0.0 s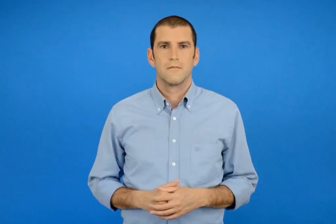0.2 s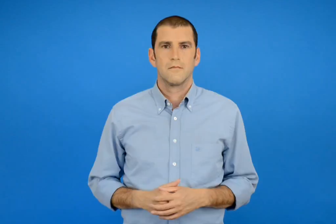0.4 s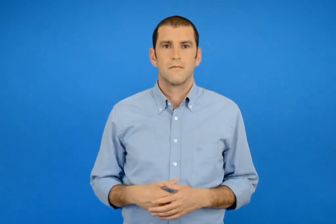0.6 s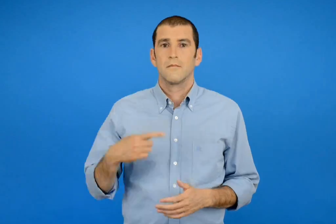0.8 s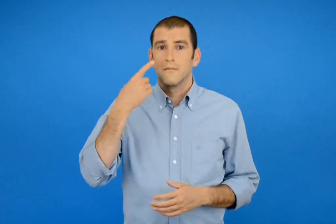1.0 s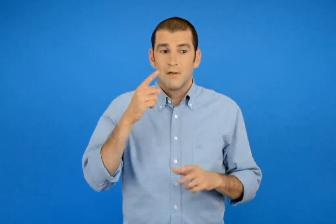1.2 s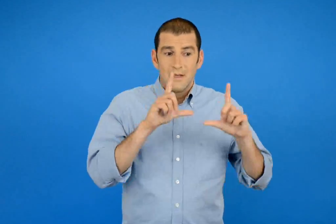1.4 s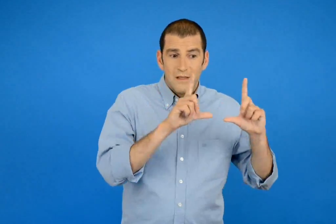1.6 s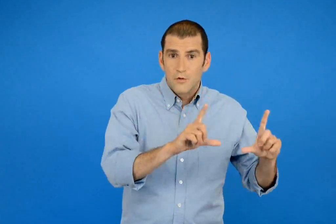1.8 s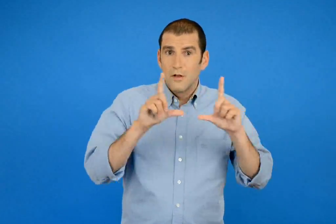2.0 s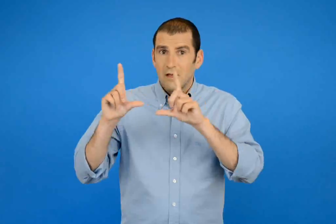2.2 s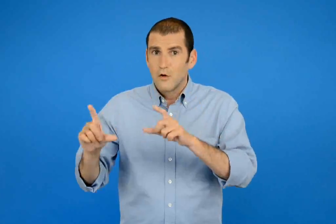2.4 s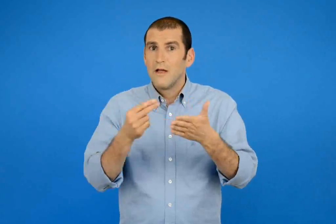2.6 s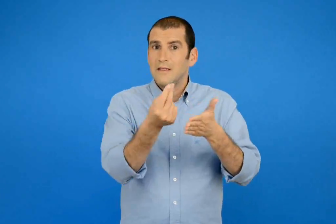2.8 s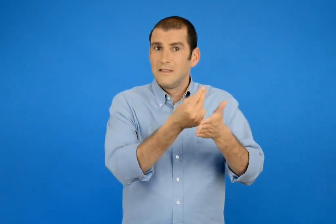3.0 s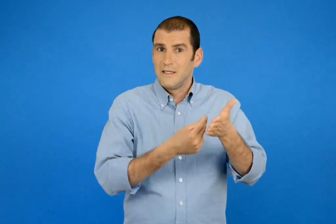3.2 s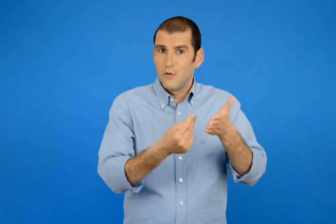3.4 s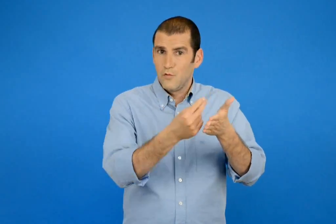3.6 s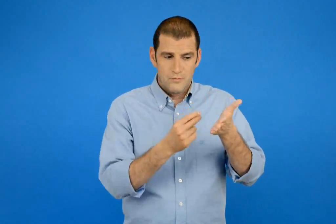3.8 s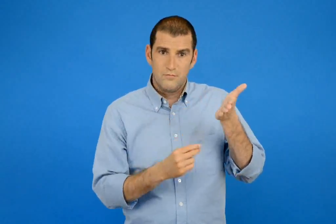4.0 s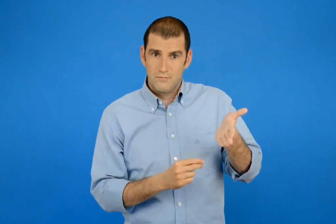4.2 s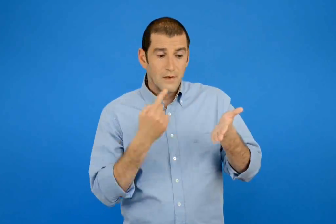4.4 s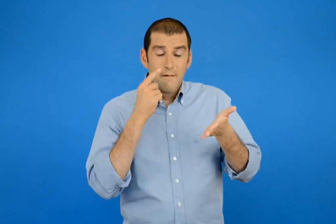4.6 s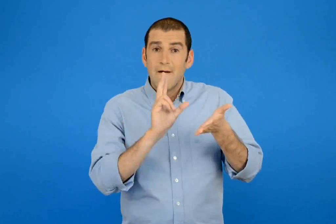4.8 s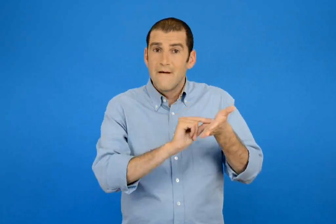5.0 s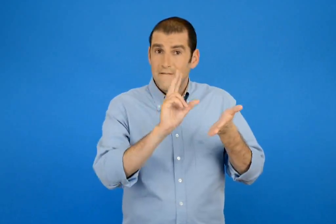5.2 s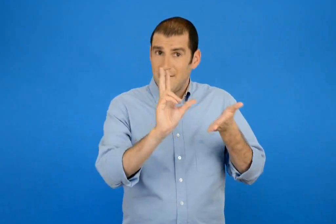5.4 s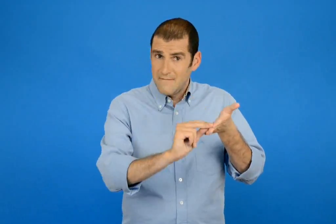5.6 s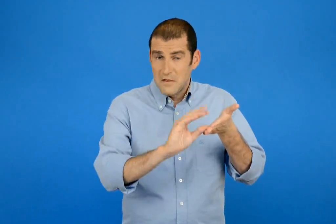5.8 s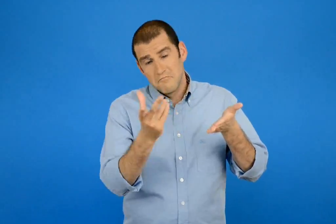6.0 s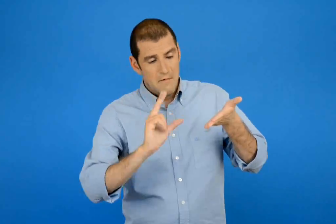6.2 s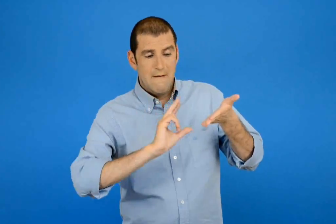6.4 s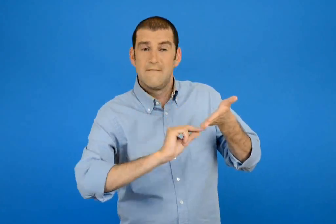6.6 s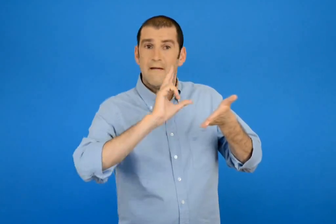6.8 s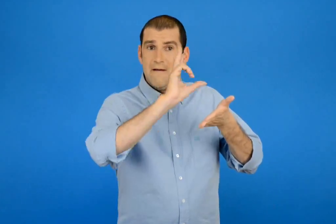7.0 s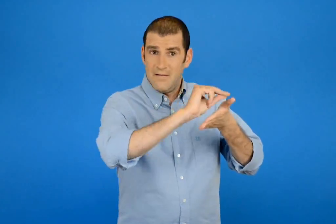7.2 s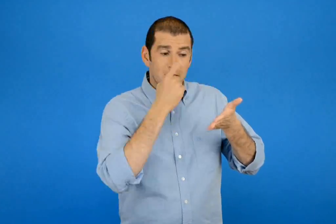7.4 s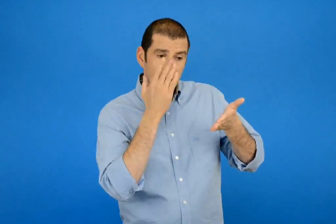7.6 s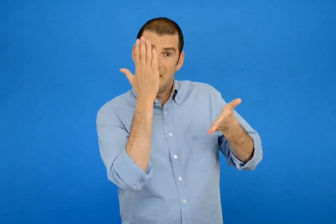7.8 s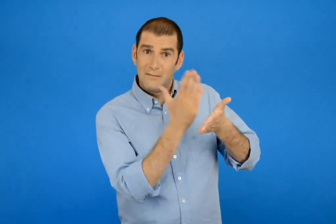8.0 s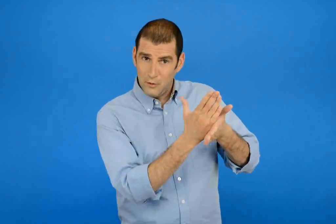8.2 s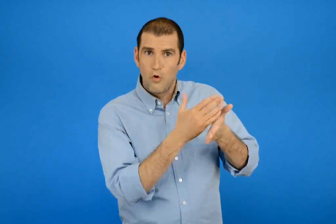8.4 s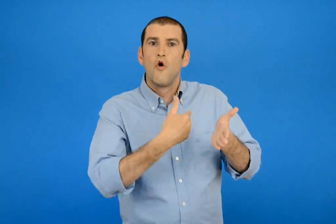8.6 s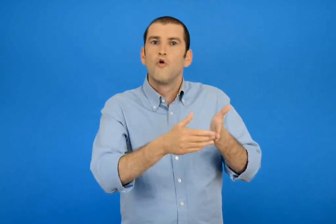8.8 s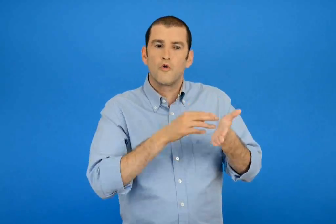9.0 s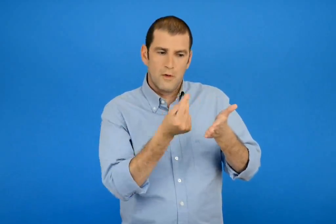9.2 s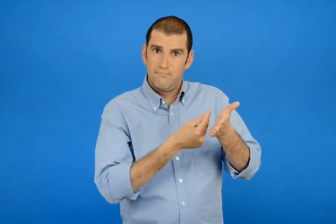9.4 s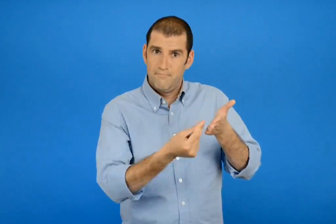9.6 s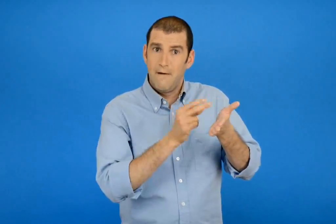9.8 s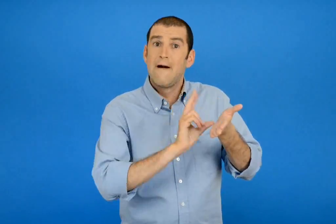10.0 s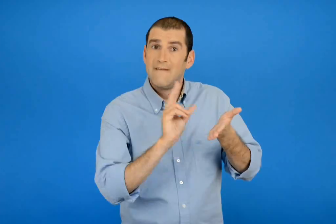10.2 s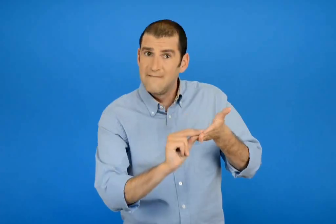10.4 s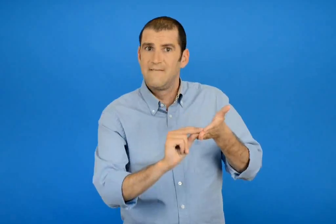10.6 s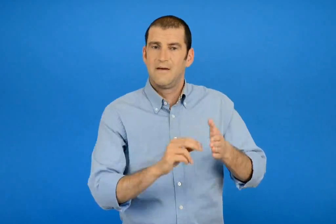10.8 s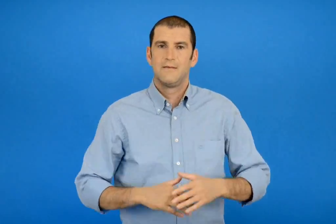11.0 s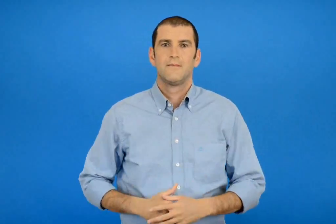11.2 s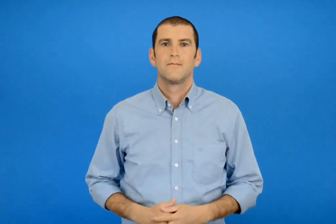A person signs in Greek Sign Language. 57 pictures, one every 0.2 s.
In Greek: χρωματίζω το συμμετρικό των σχεδίων με το ίδιο ακριβώς χρώμα
